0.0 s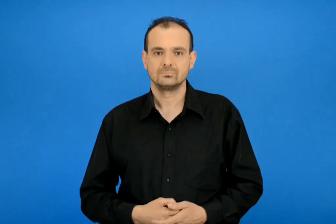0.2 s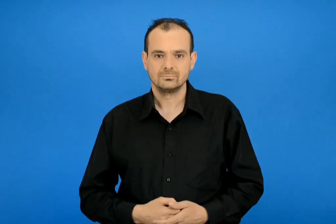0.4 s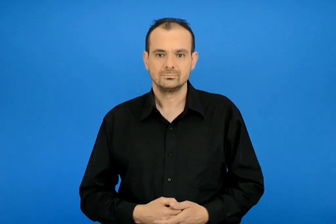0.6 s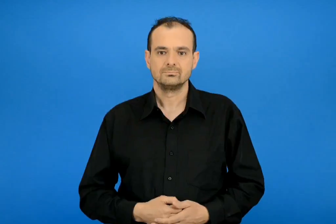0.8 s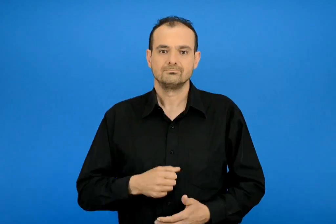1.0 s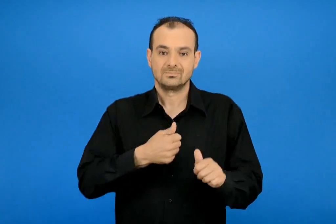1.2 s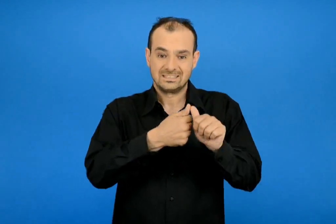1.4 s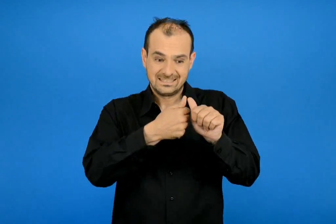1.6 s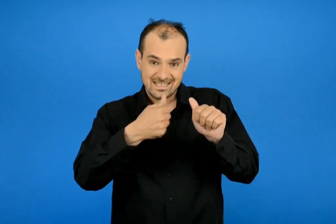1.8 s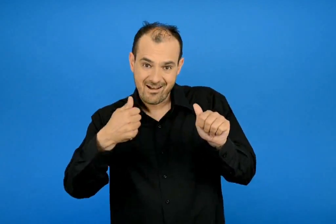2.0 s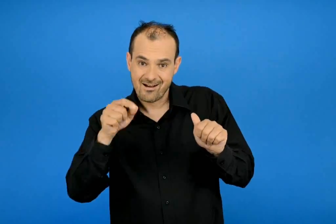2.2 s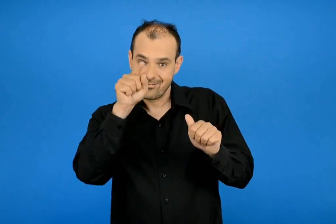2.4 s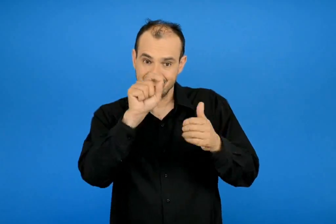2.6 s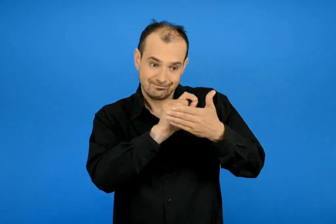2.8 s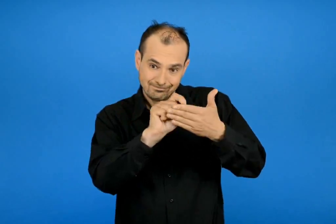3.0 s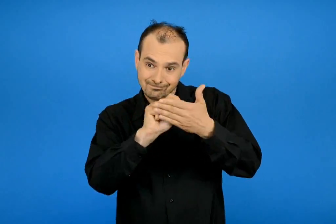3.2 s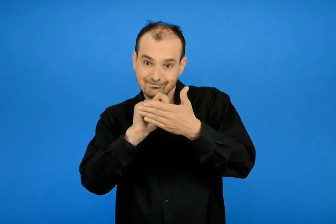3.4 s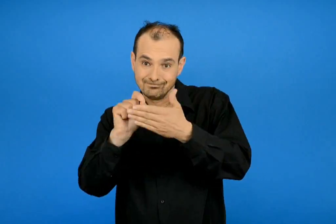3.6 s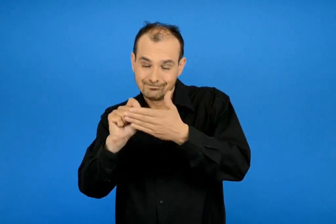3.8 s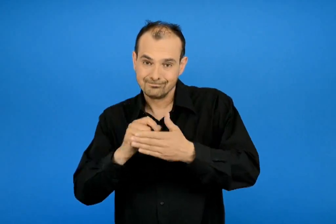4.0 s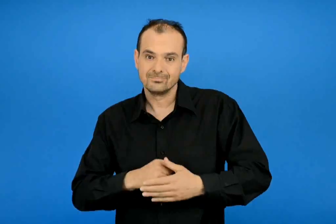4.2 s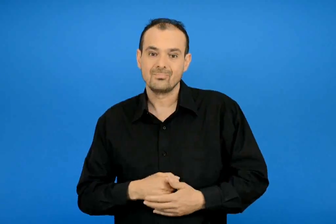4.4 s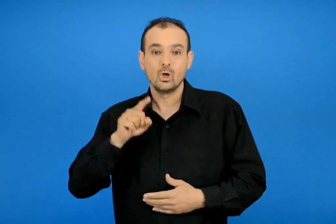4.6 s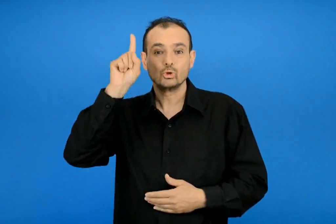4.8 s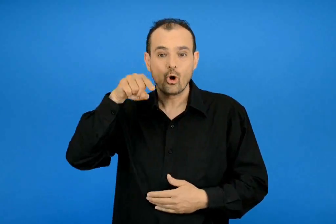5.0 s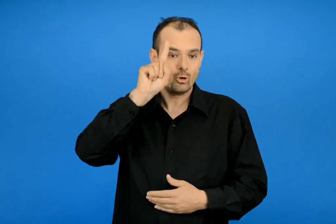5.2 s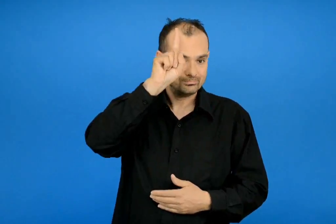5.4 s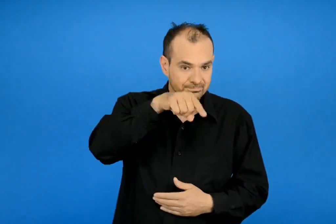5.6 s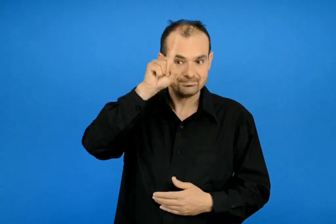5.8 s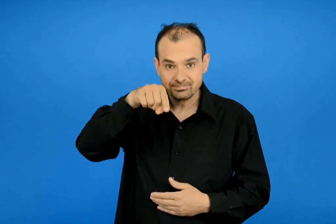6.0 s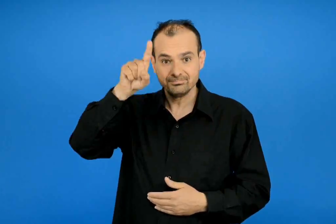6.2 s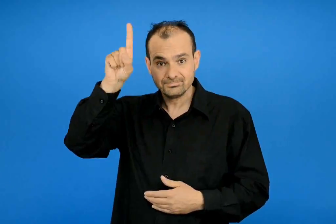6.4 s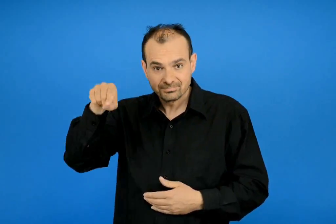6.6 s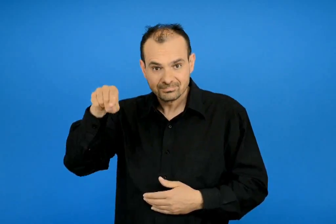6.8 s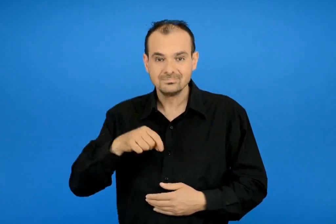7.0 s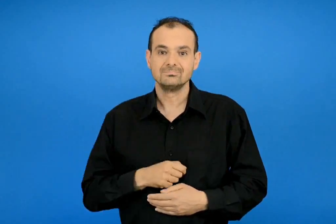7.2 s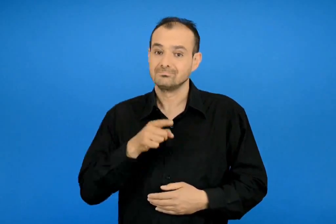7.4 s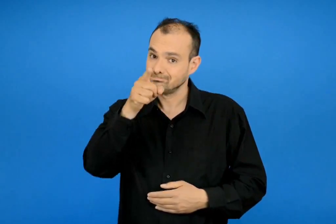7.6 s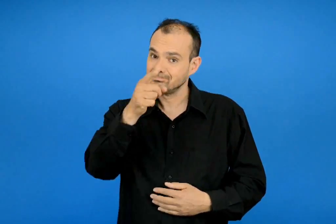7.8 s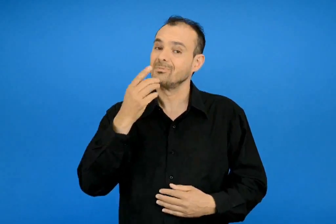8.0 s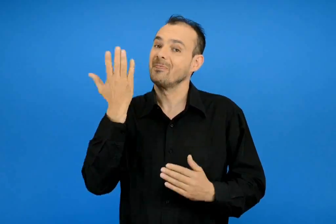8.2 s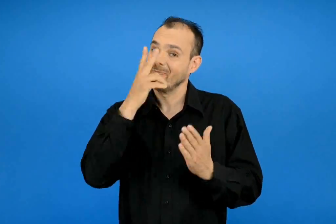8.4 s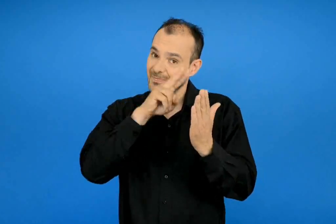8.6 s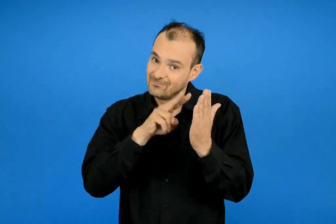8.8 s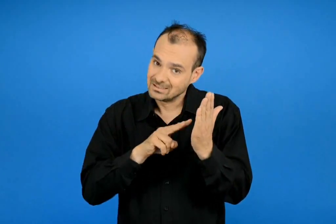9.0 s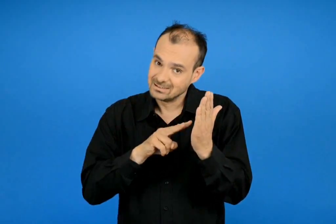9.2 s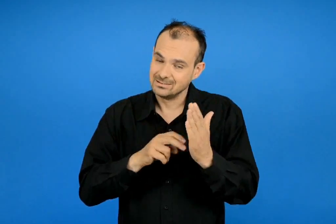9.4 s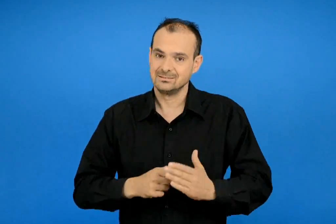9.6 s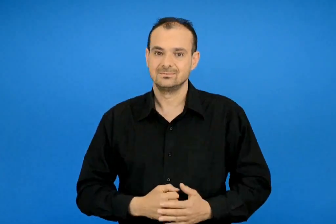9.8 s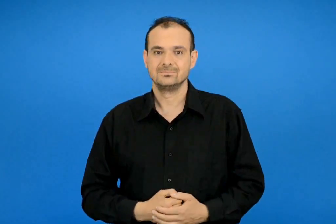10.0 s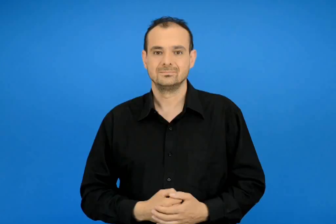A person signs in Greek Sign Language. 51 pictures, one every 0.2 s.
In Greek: γράψε τα στη σειρά βαλέ τόνο και διάβασε
